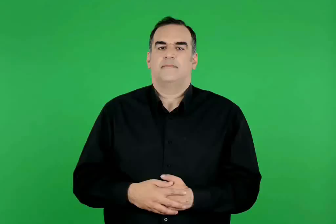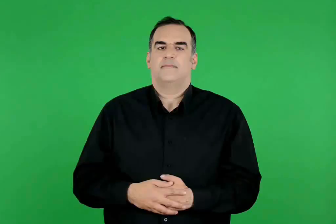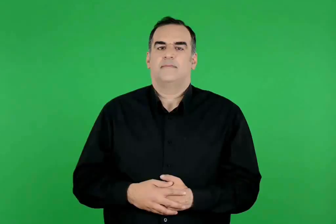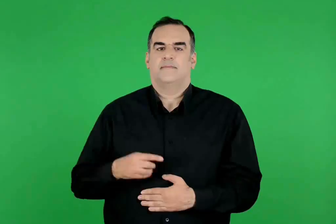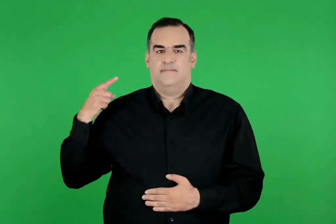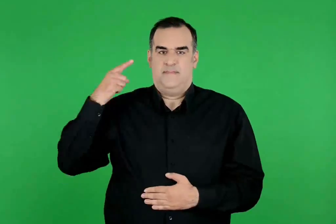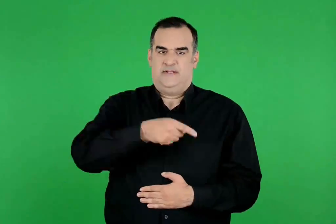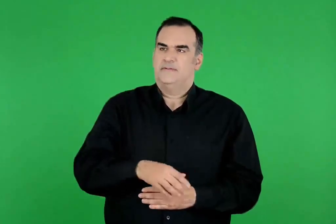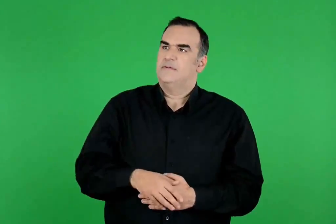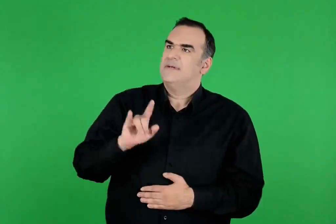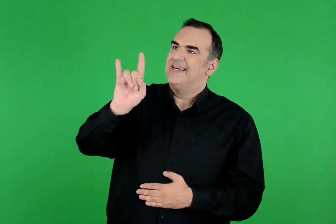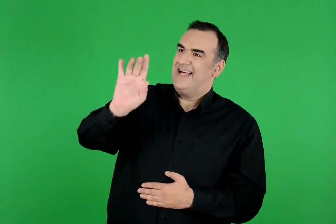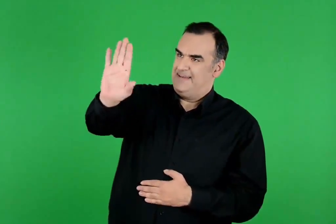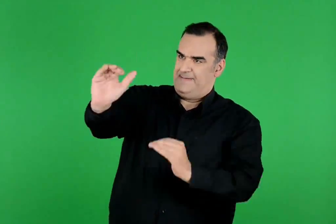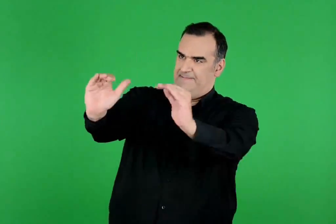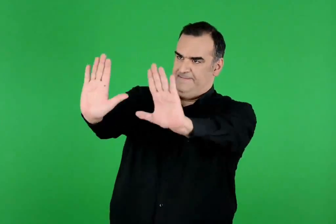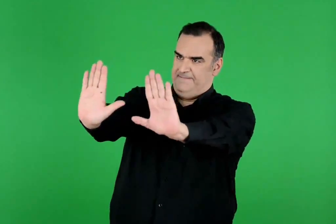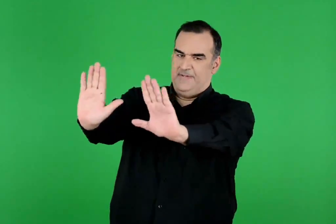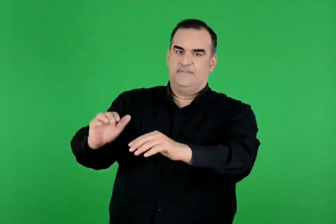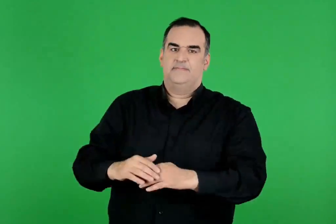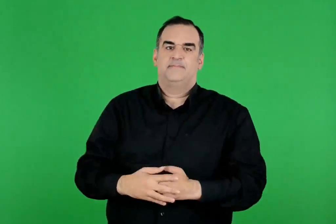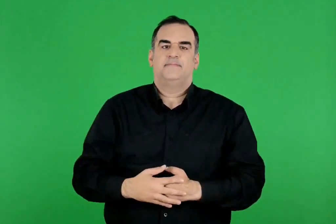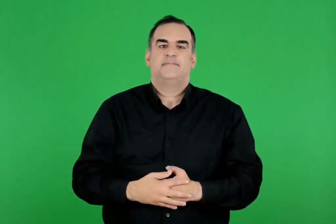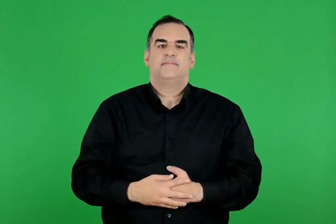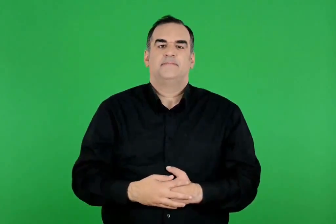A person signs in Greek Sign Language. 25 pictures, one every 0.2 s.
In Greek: παρης μείνε εσύ , ήρα
